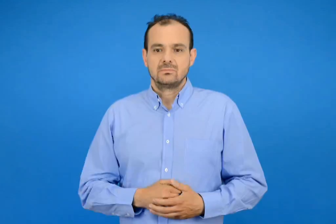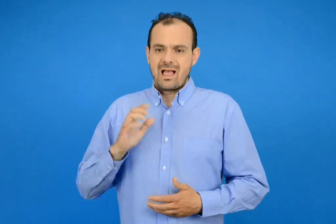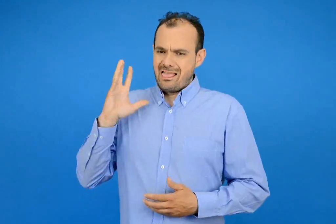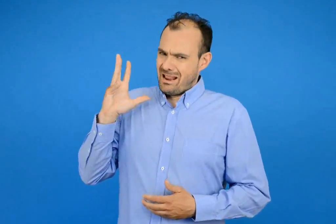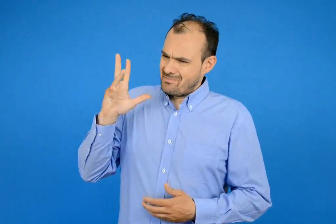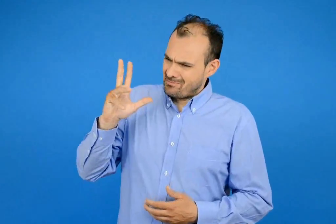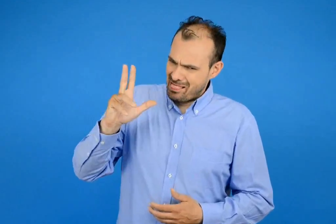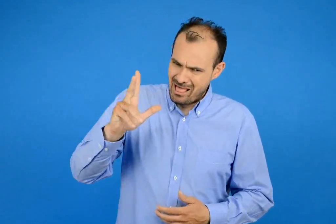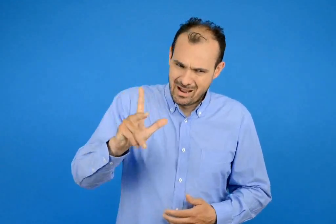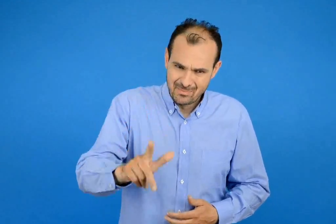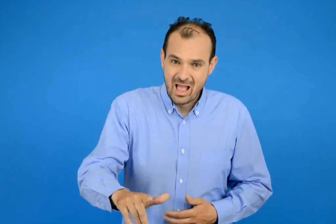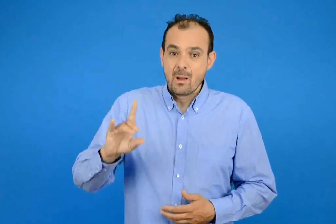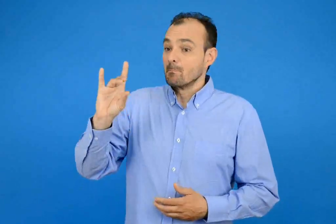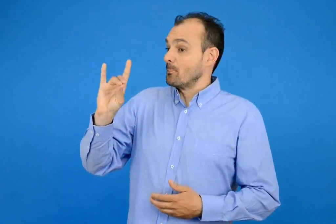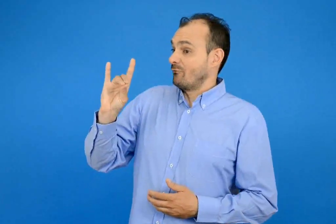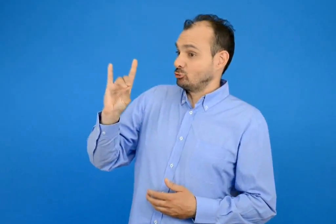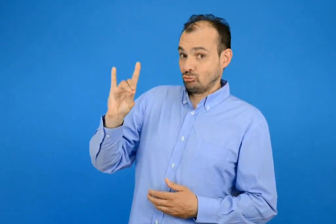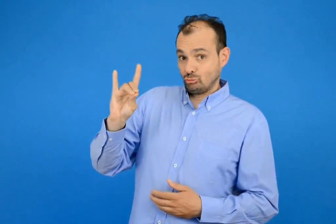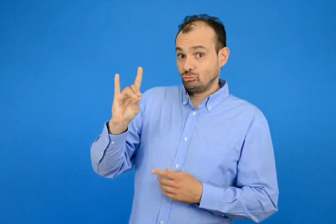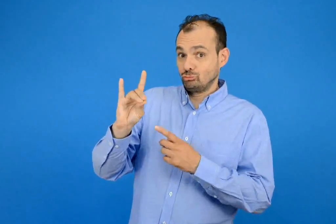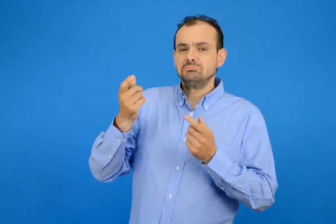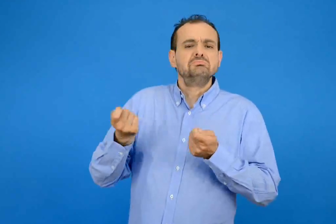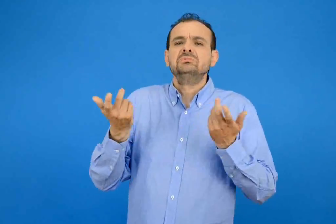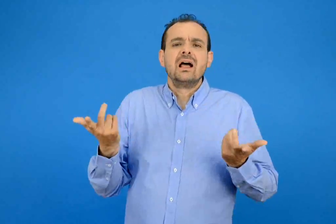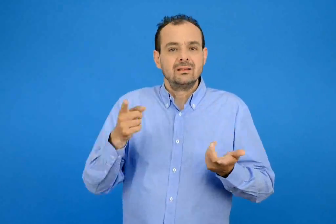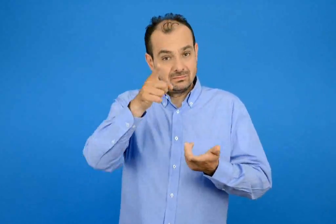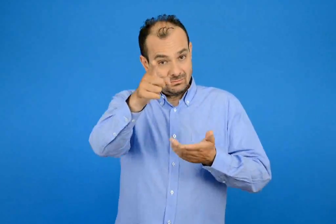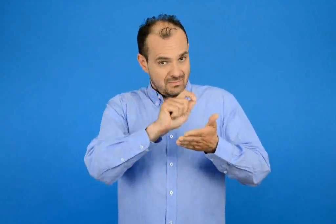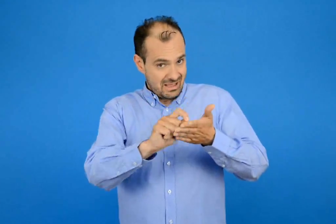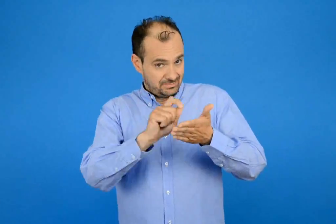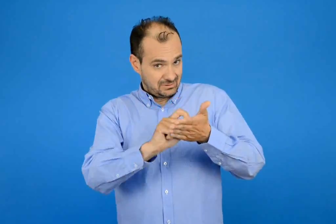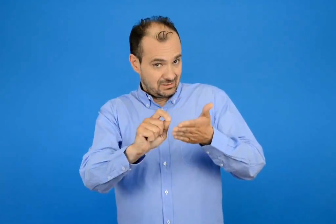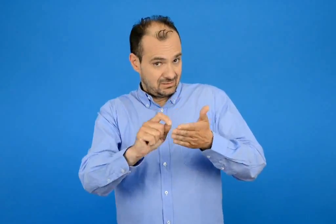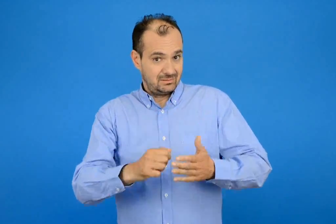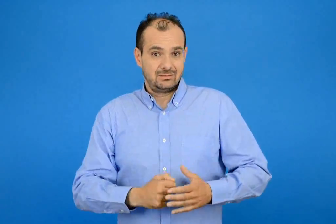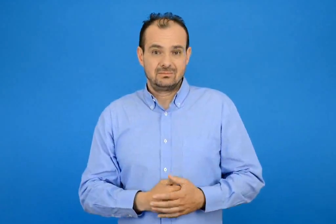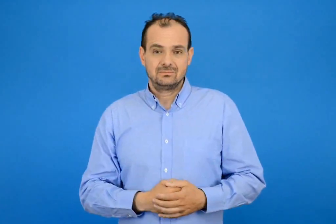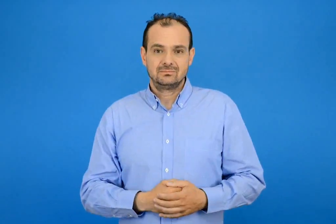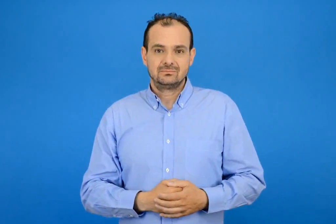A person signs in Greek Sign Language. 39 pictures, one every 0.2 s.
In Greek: γράψε τι κάνει κάθε μέρα ο μολυβιος
